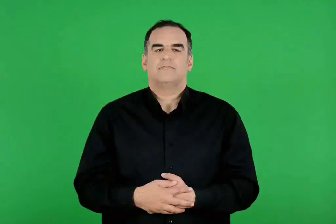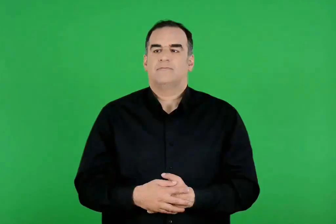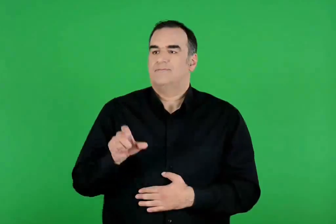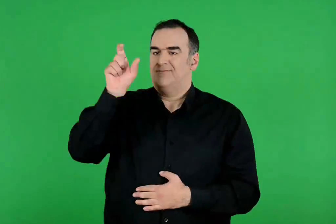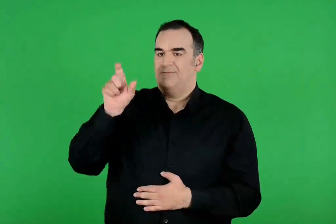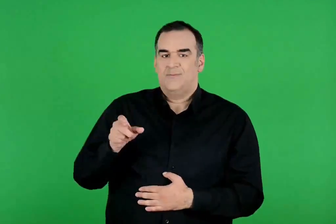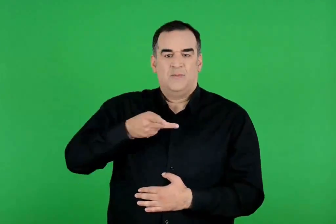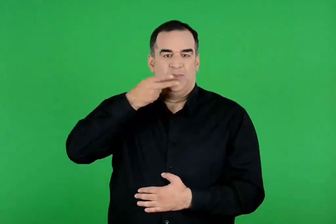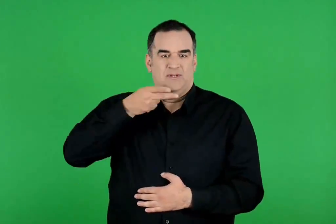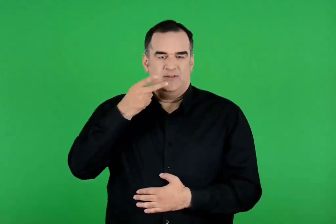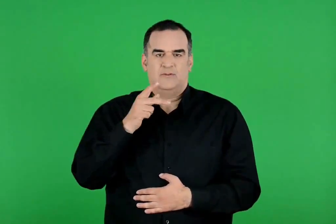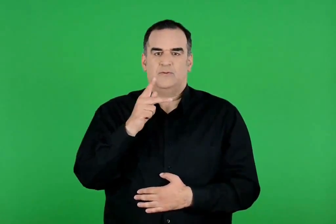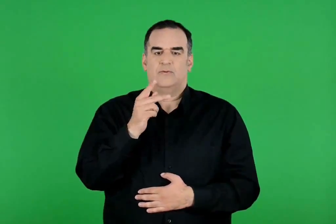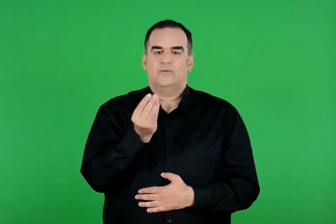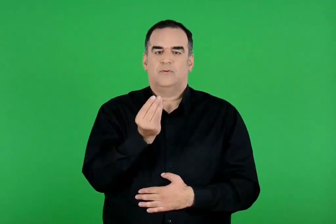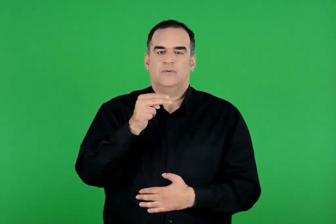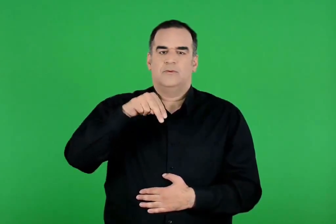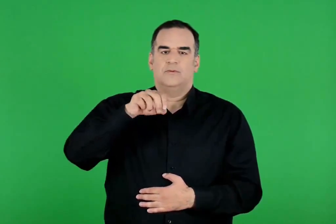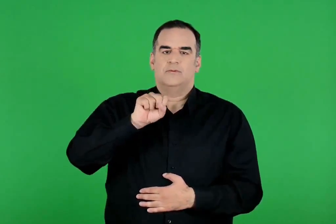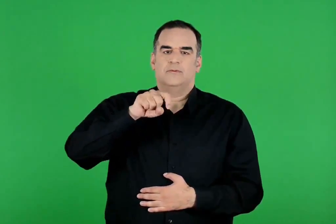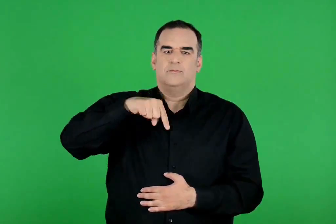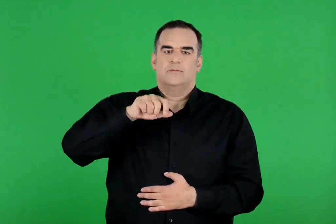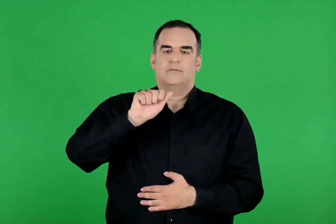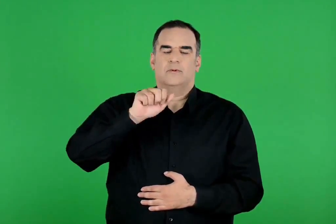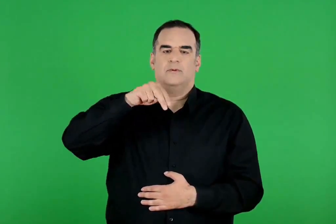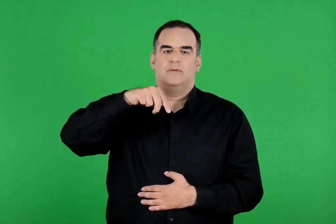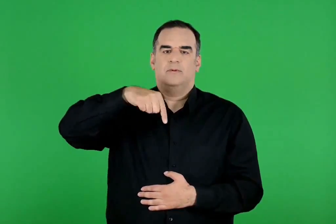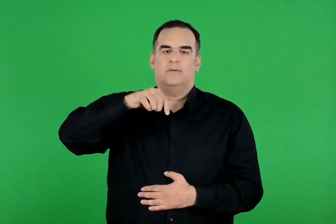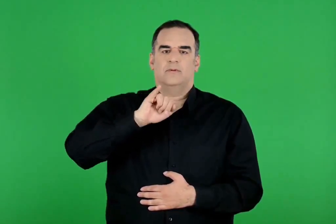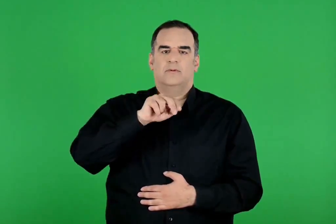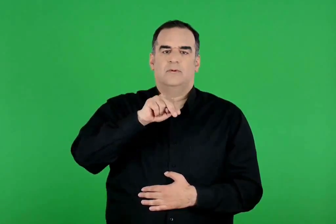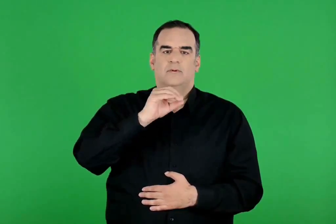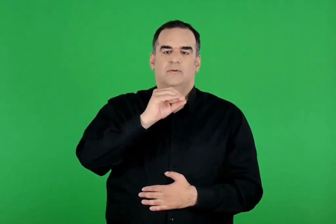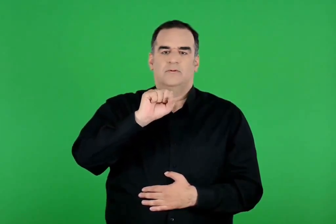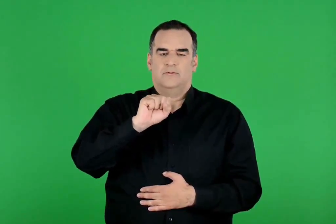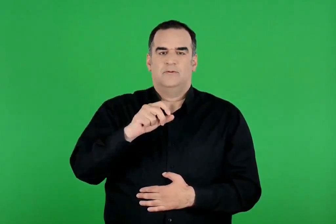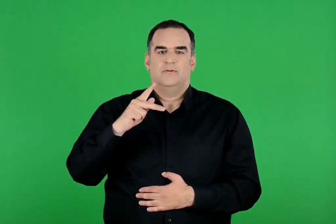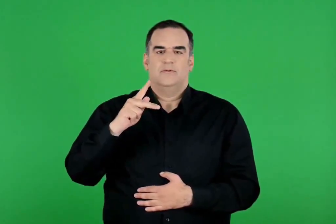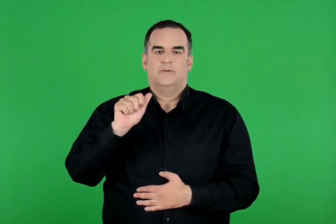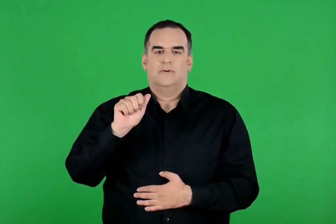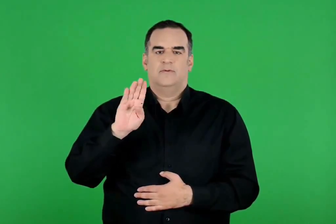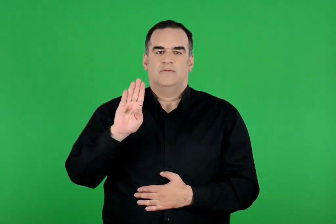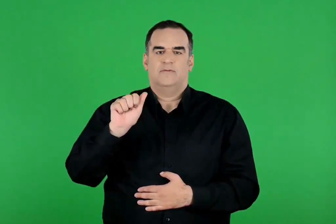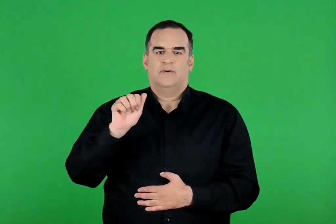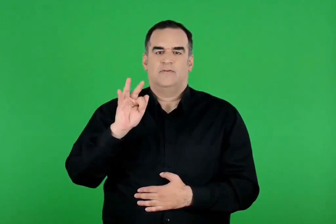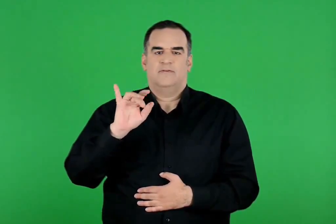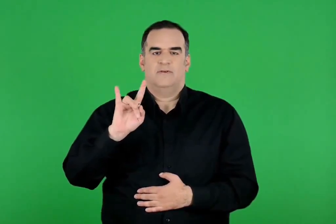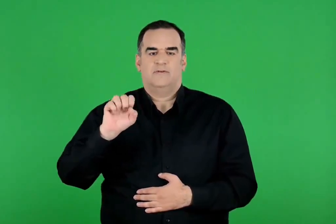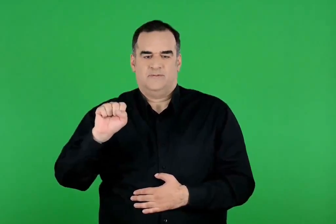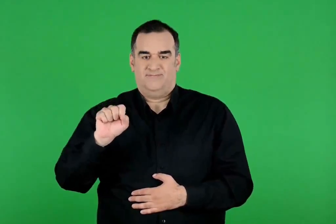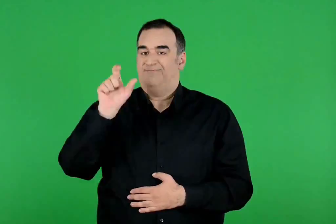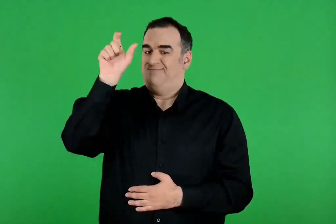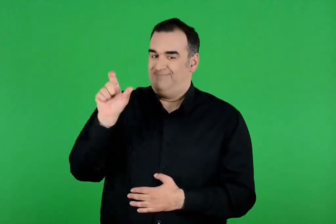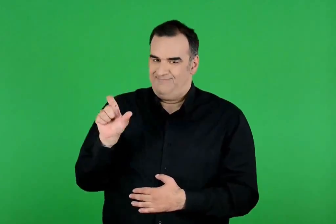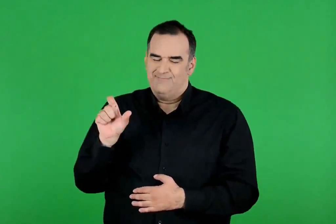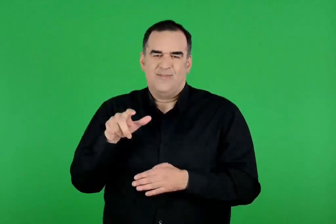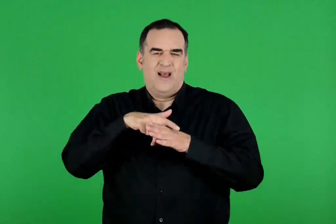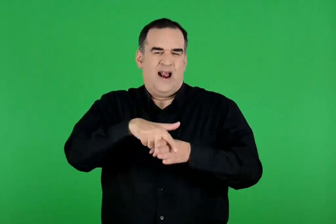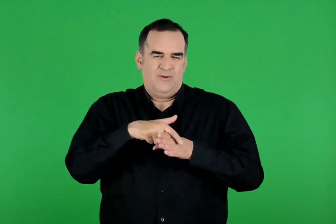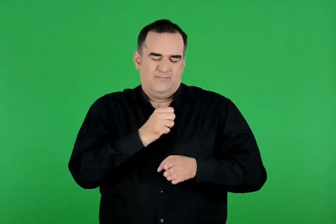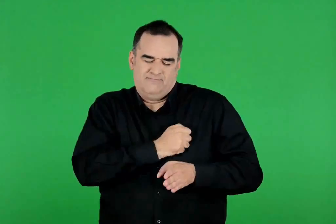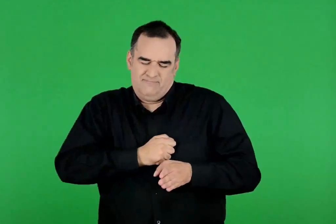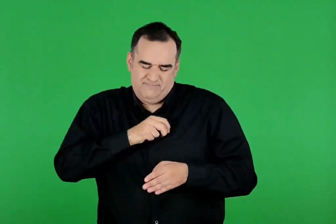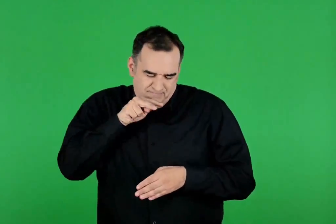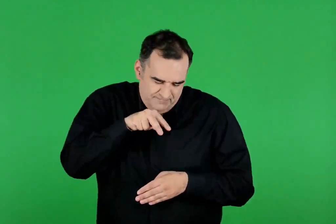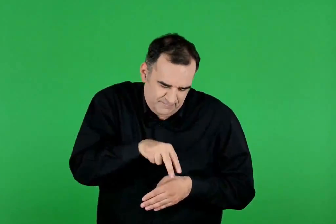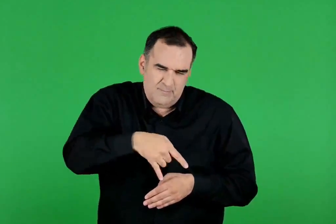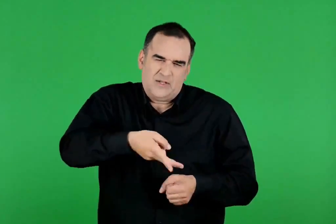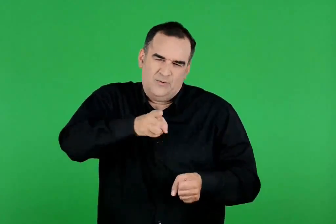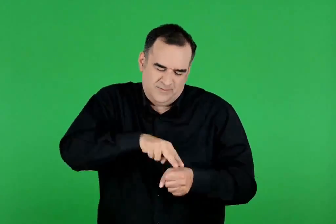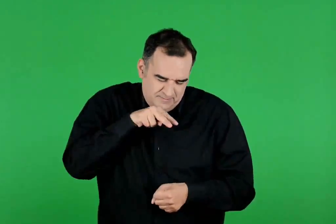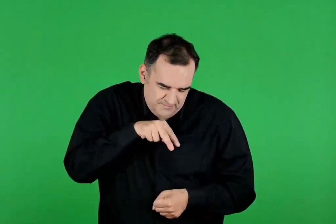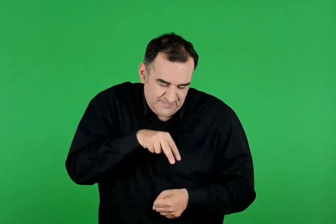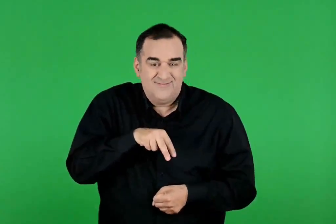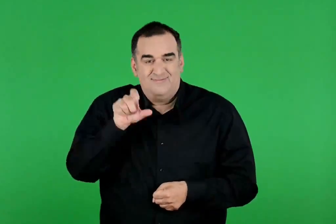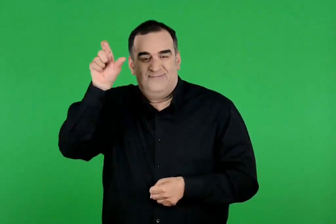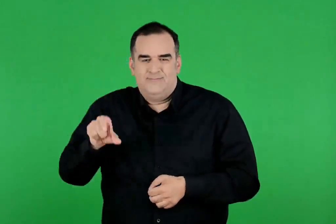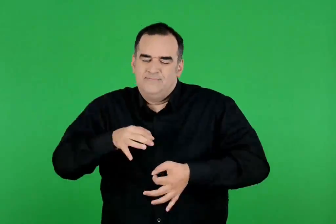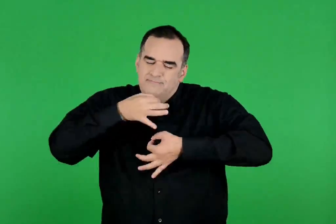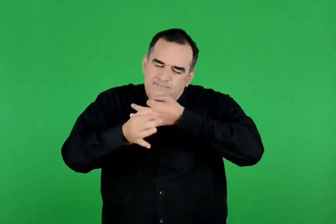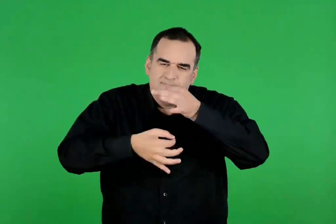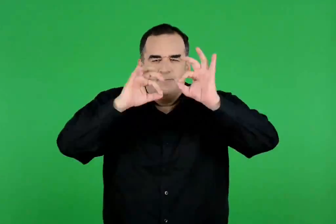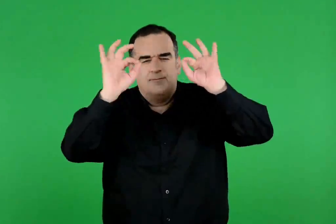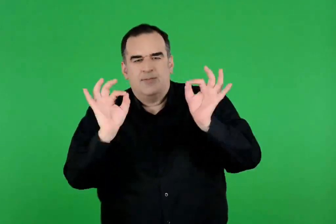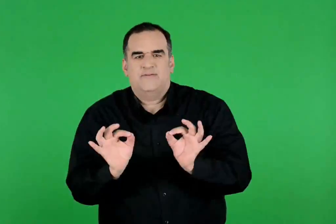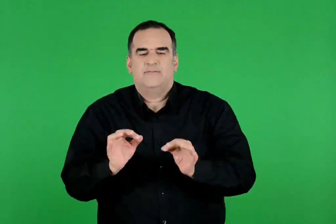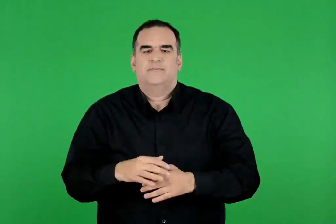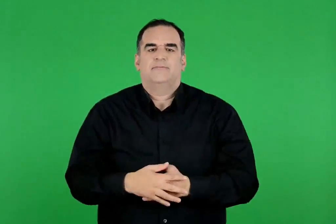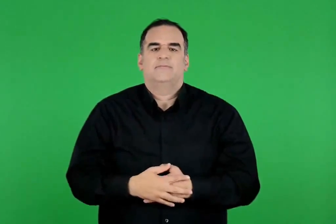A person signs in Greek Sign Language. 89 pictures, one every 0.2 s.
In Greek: ο ποιητής κ. καβάφης μάς μιλά για τον θρήνο των αλόγων πάνω από τον νεκρό πάτροκλο
